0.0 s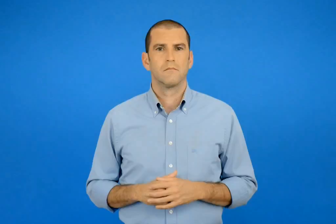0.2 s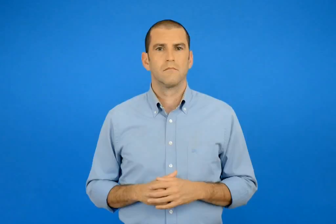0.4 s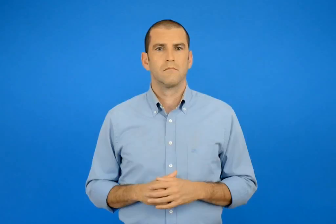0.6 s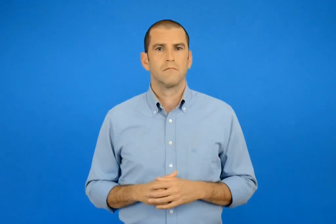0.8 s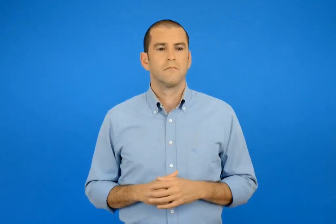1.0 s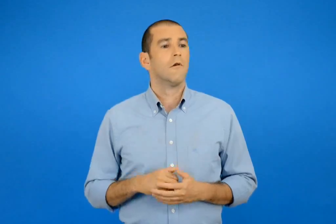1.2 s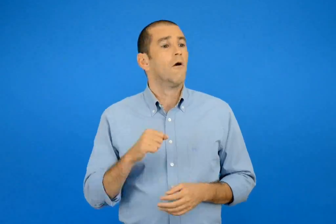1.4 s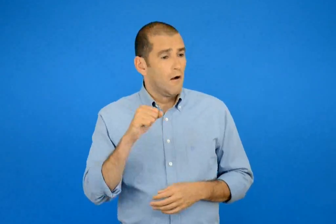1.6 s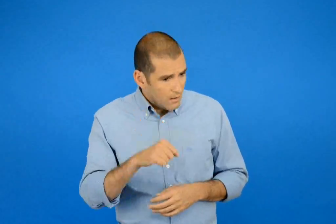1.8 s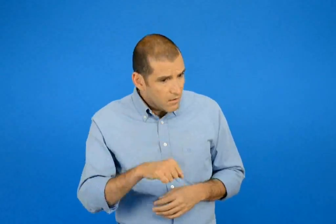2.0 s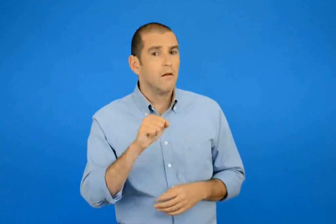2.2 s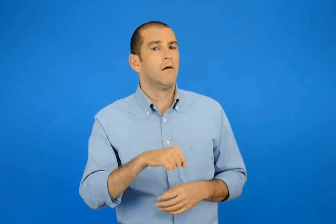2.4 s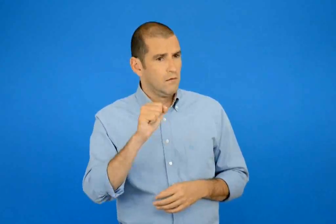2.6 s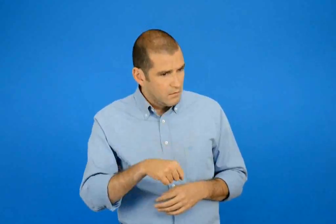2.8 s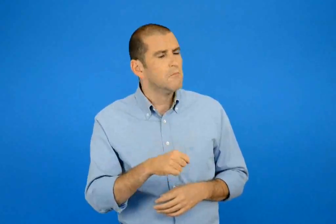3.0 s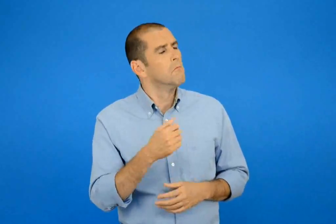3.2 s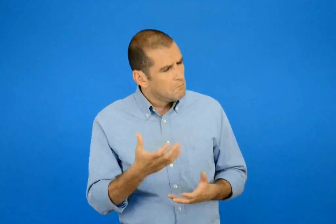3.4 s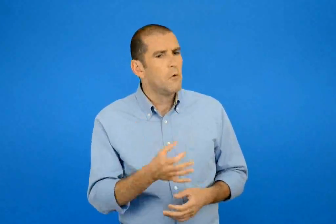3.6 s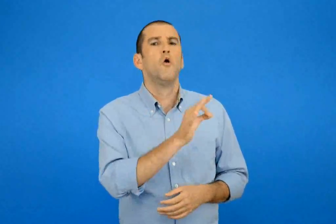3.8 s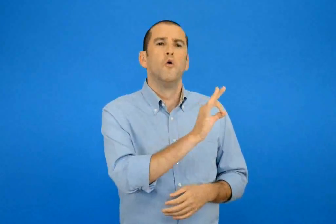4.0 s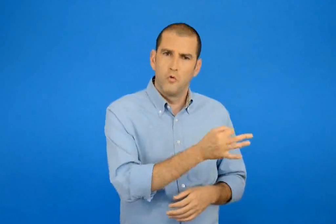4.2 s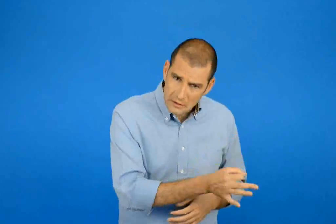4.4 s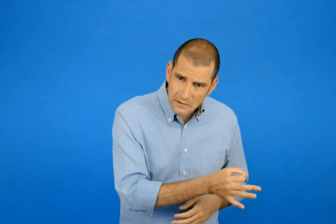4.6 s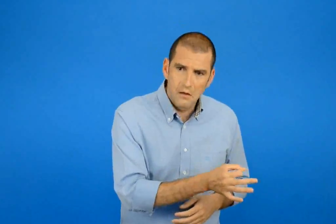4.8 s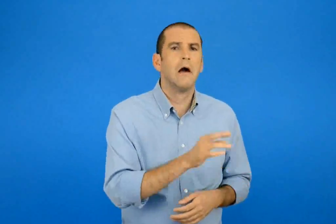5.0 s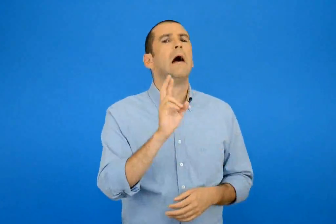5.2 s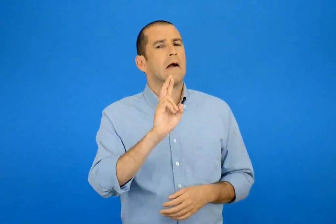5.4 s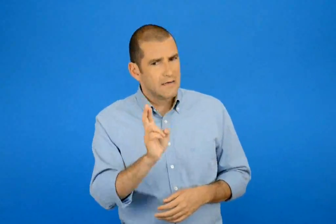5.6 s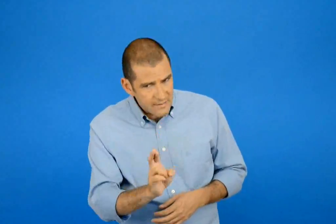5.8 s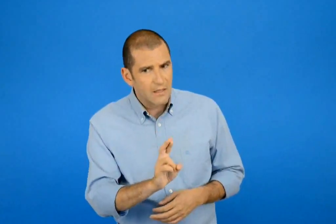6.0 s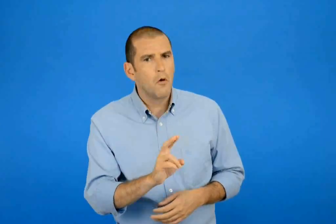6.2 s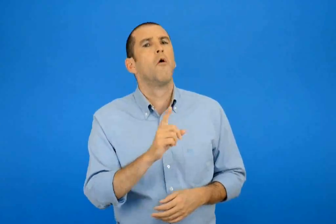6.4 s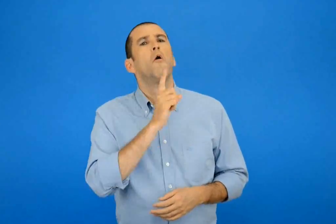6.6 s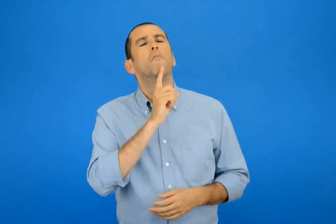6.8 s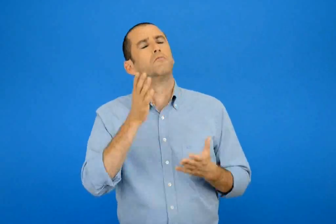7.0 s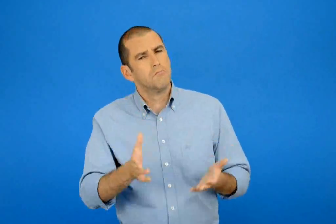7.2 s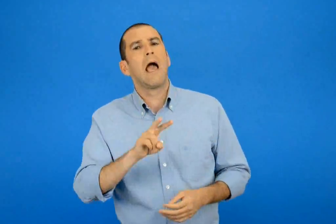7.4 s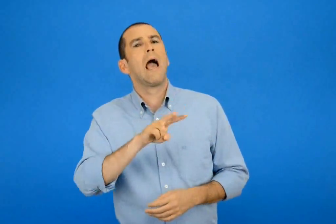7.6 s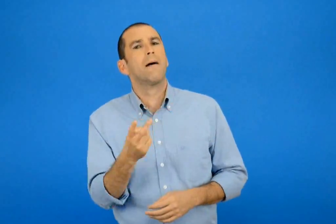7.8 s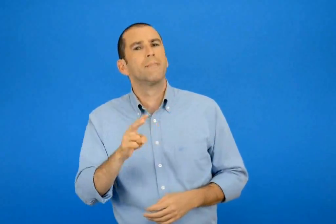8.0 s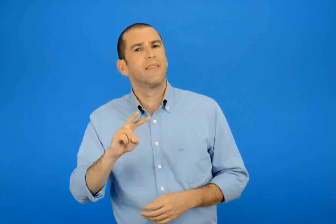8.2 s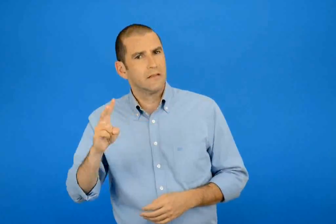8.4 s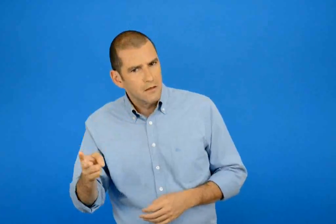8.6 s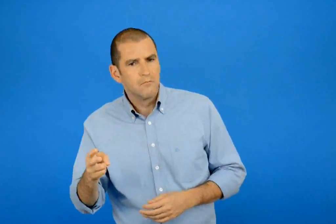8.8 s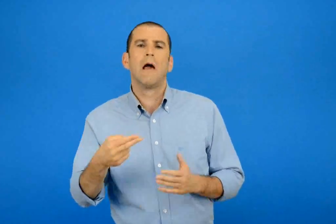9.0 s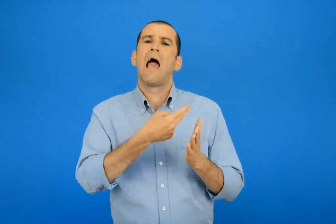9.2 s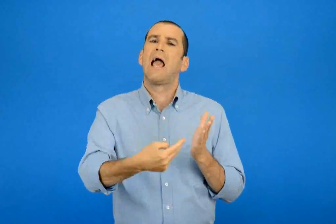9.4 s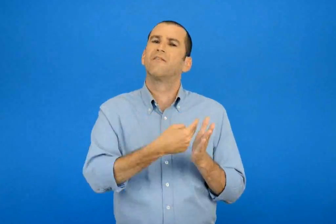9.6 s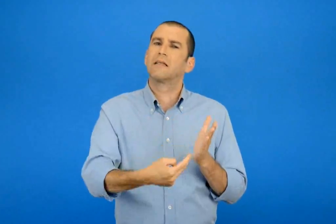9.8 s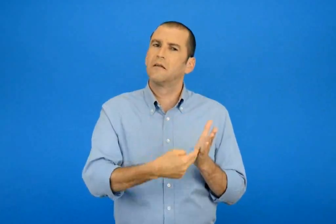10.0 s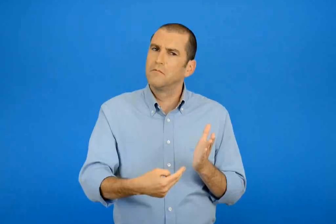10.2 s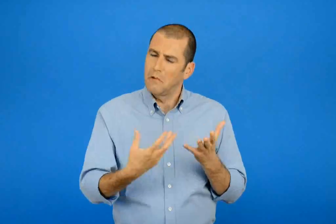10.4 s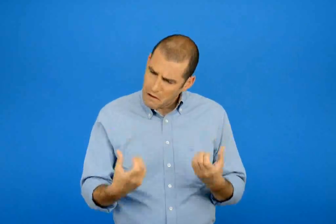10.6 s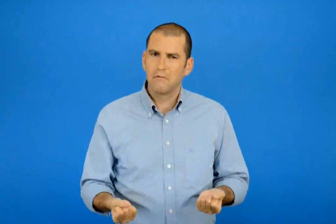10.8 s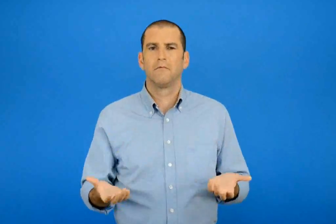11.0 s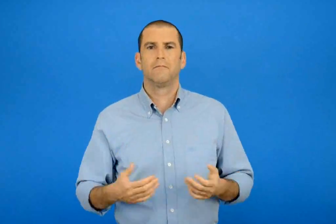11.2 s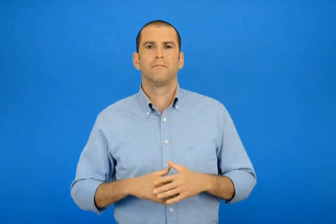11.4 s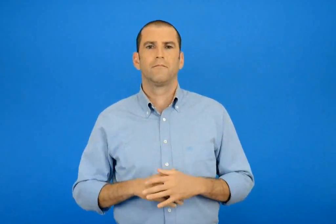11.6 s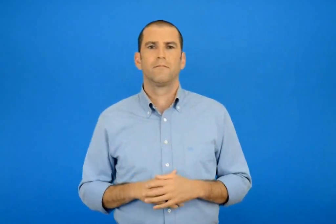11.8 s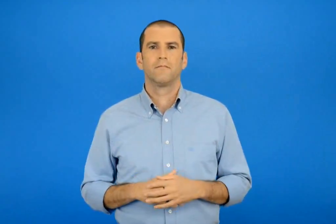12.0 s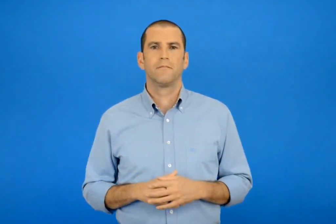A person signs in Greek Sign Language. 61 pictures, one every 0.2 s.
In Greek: ναι έχουμε ουσιαστικά και ρήματα όπως επίσης πολλά επίθετα και πολλές εκφράσεις
